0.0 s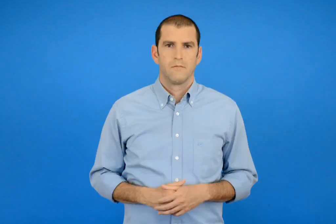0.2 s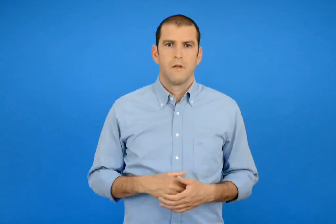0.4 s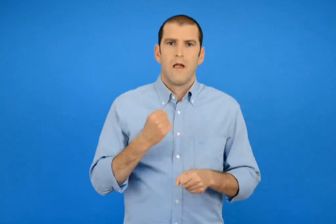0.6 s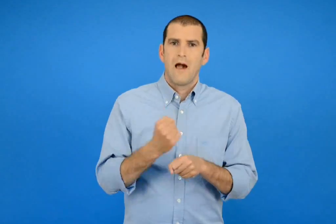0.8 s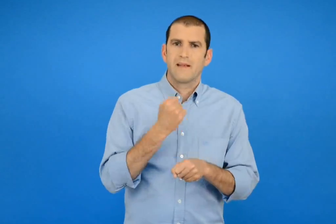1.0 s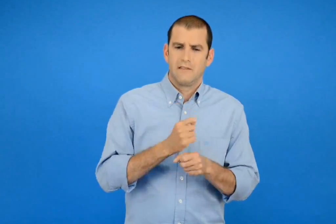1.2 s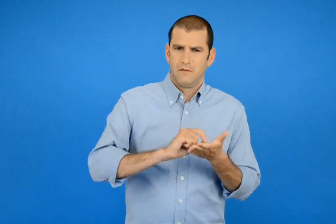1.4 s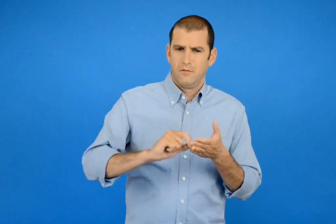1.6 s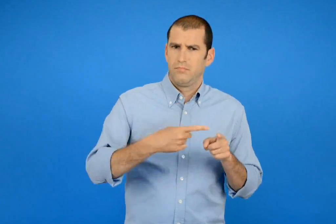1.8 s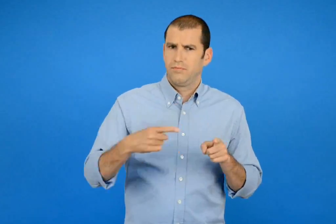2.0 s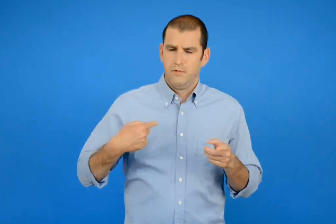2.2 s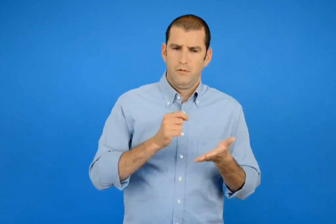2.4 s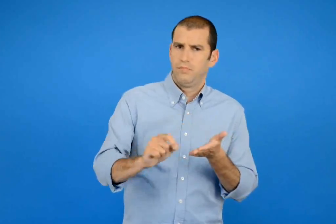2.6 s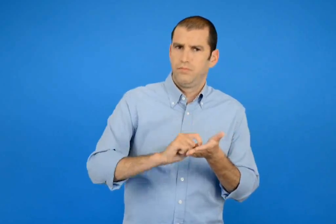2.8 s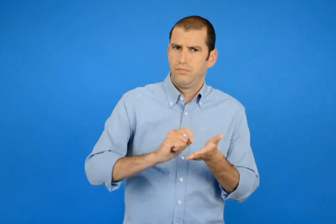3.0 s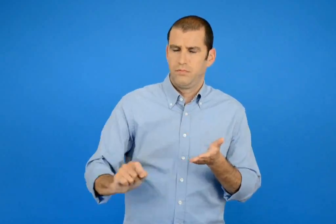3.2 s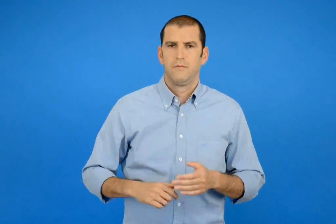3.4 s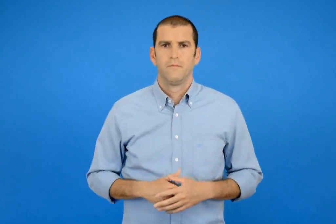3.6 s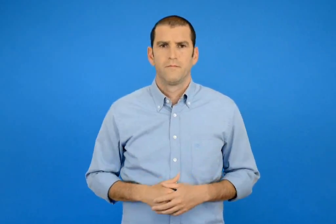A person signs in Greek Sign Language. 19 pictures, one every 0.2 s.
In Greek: συμπληρώνω τις εργασίες
